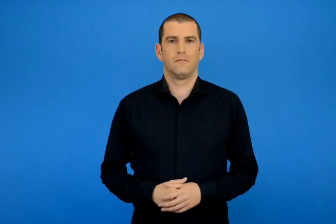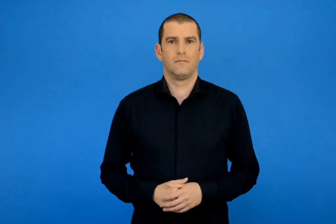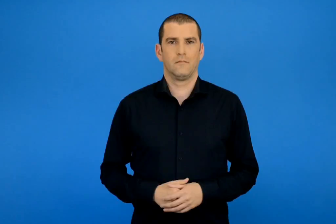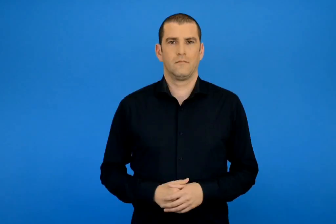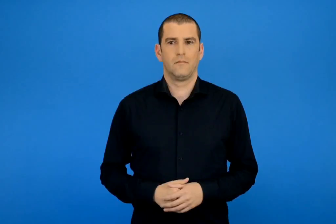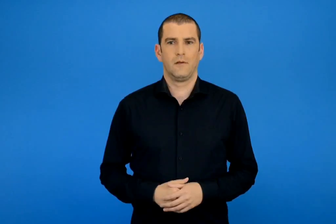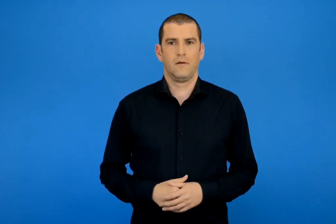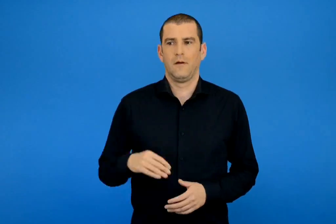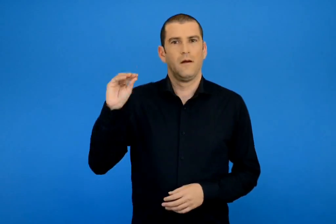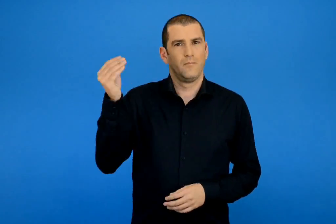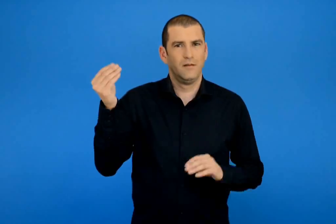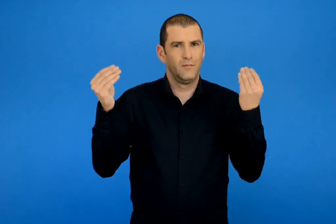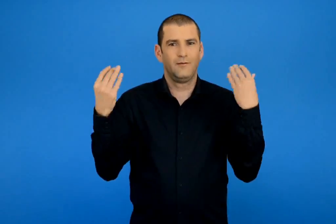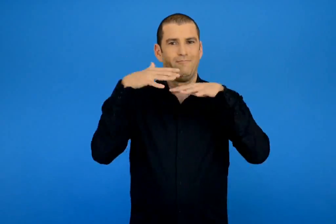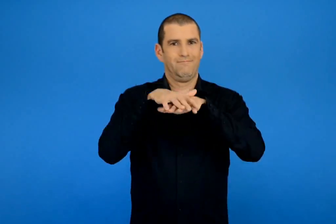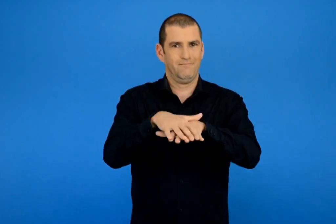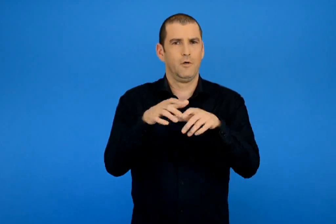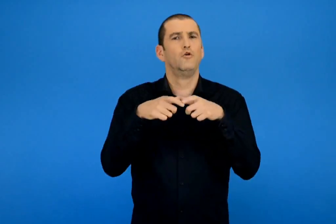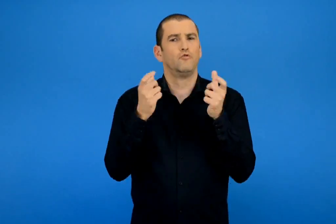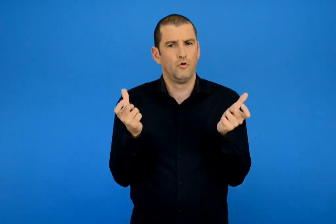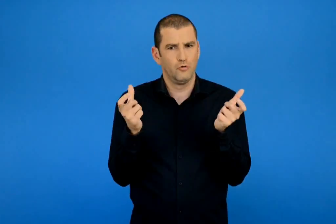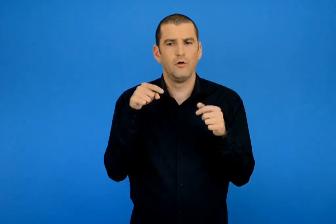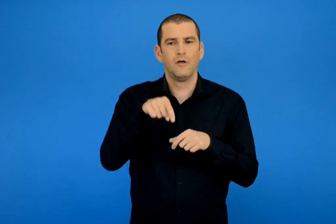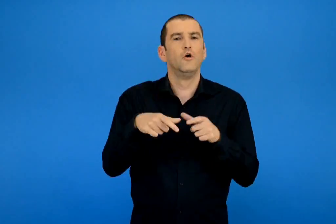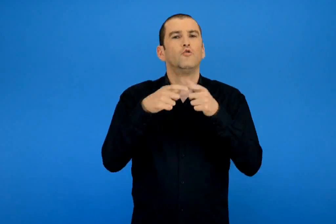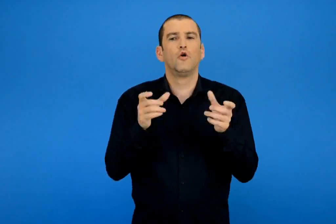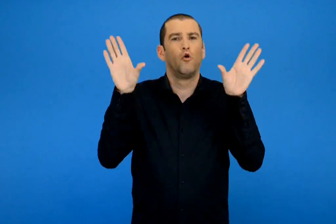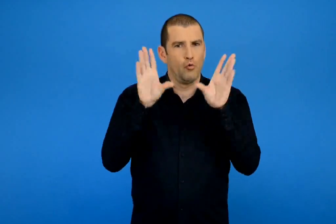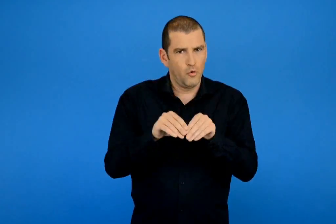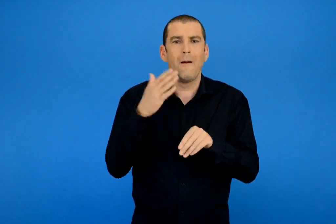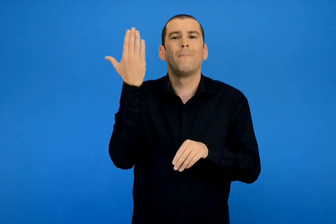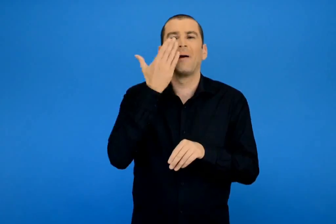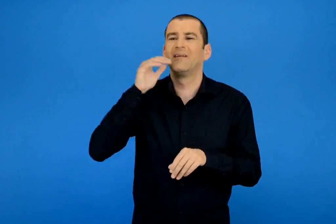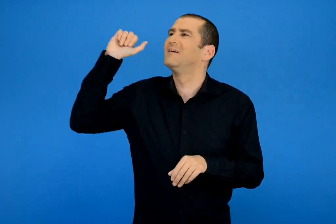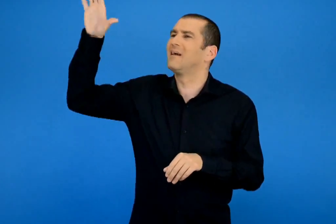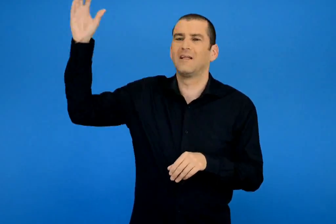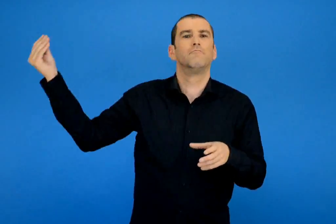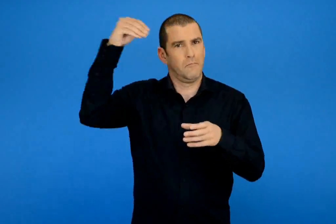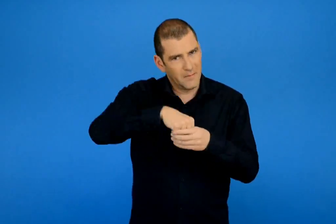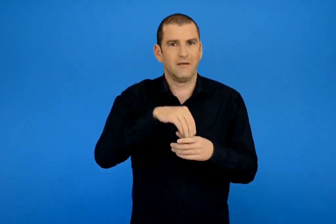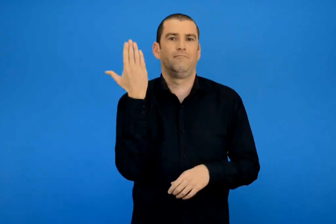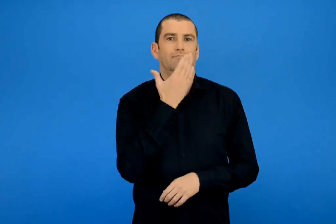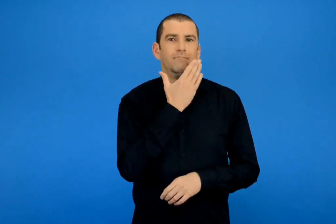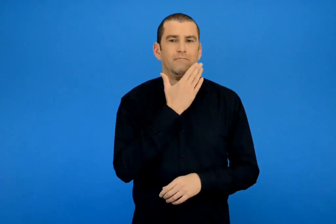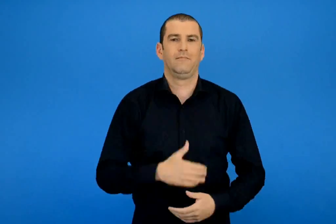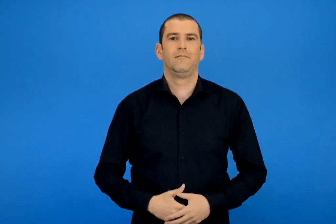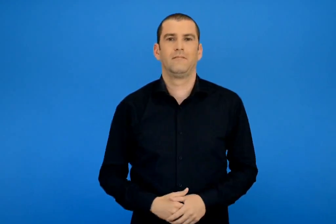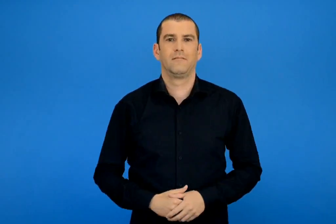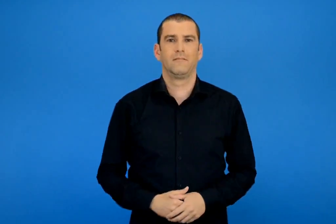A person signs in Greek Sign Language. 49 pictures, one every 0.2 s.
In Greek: διαπολιτισμικό σχολείο σχολείο όπου φοιτούν και μαθητές που έρχονται από άλλες χώρες
